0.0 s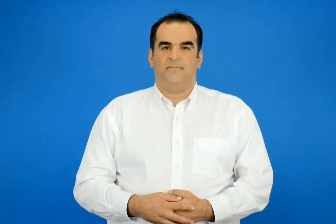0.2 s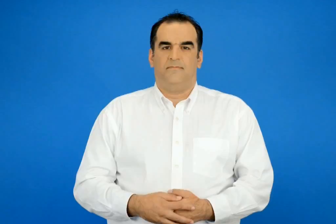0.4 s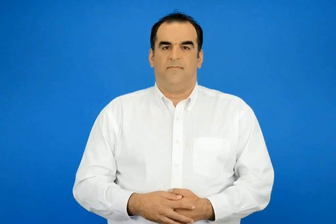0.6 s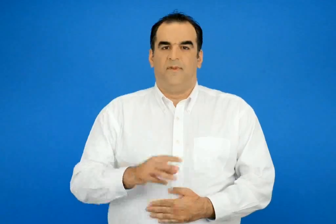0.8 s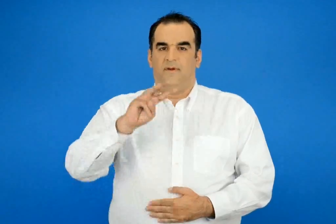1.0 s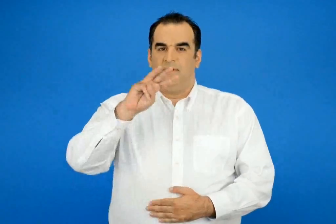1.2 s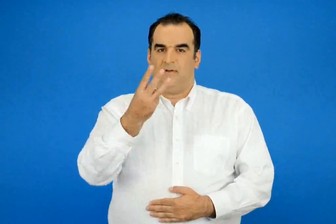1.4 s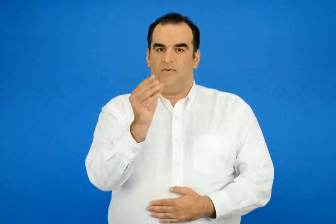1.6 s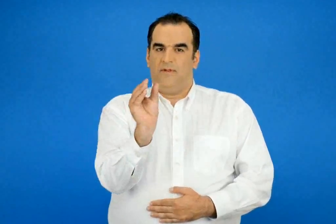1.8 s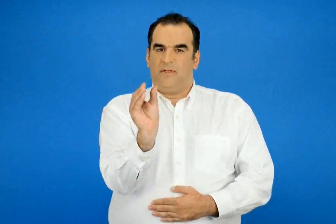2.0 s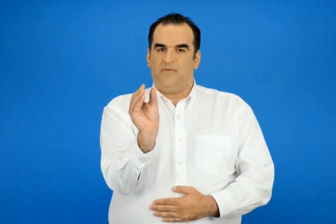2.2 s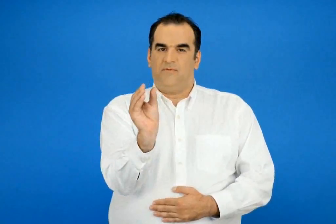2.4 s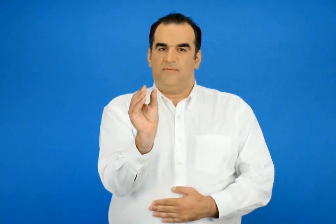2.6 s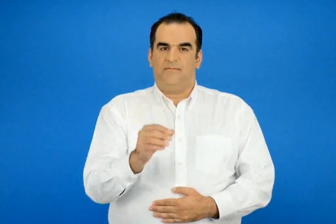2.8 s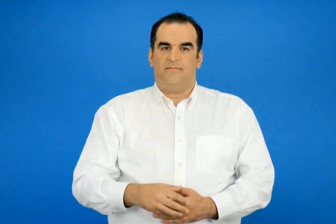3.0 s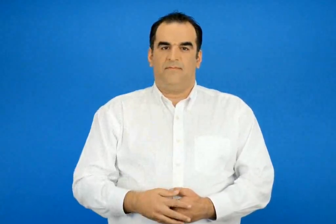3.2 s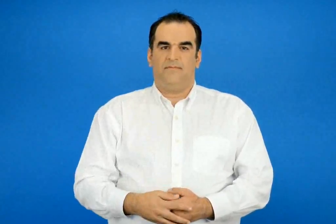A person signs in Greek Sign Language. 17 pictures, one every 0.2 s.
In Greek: τρίτο τεύχος
